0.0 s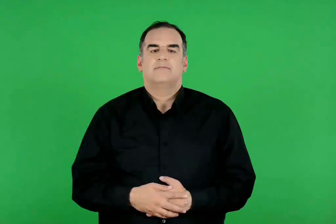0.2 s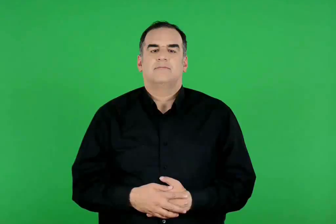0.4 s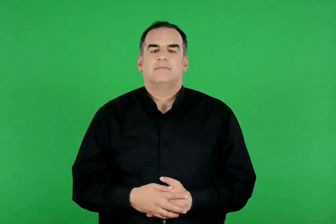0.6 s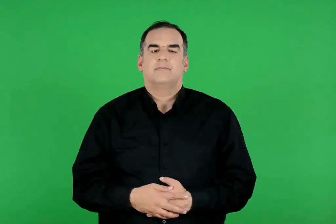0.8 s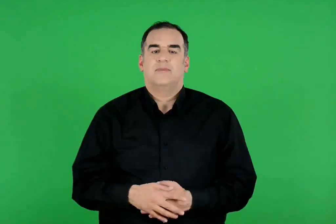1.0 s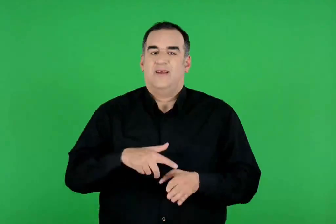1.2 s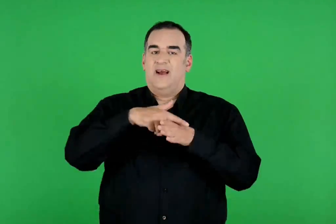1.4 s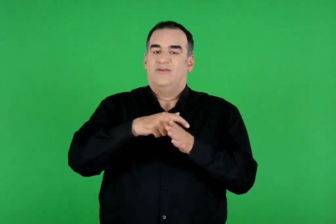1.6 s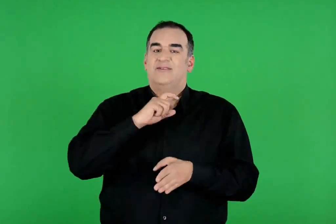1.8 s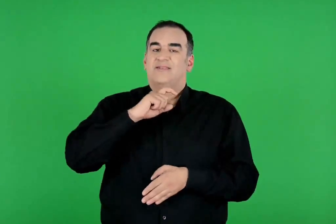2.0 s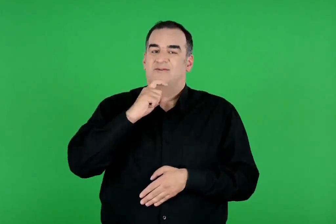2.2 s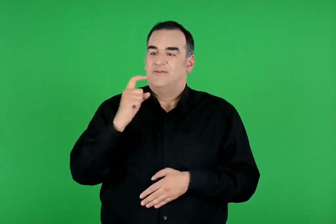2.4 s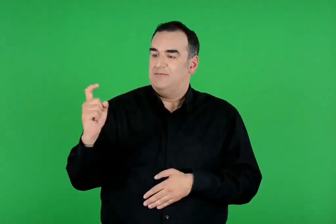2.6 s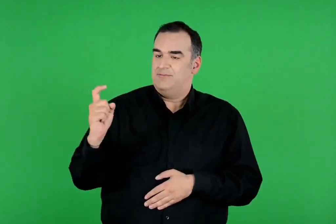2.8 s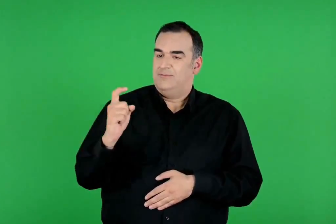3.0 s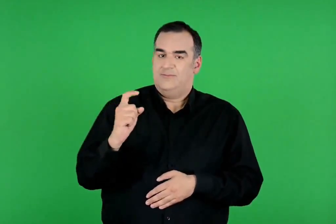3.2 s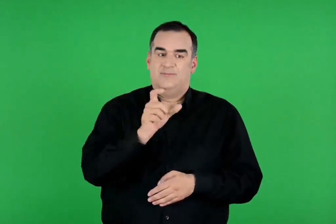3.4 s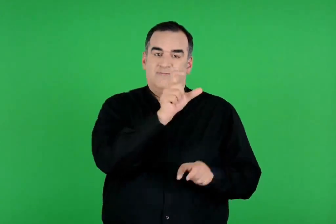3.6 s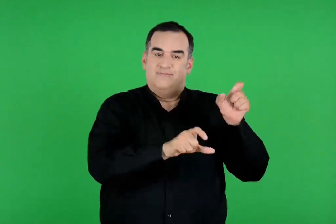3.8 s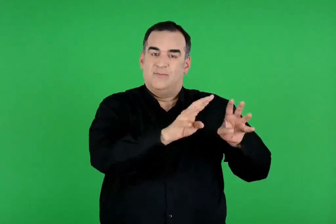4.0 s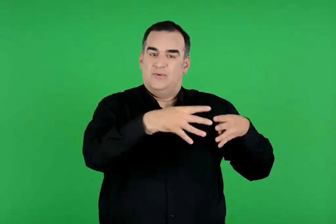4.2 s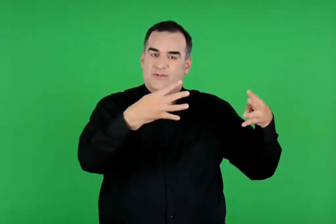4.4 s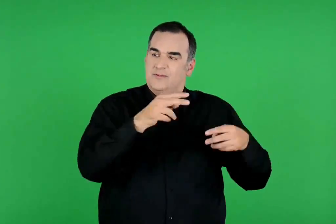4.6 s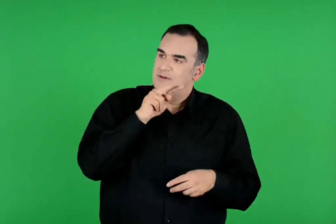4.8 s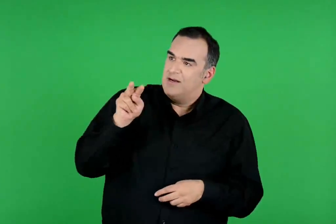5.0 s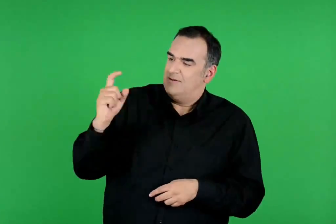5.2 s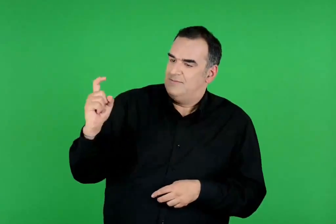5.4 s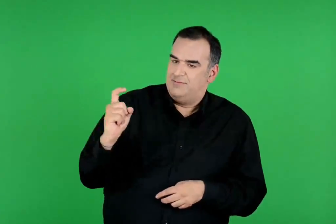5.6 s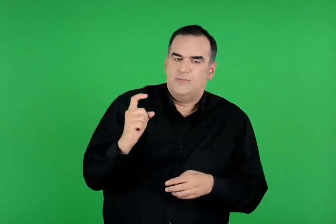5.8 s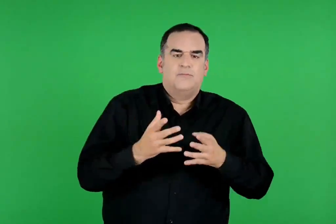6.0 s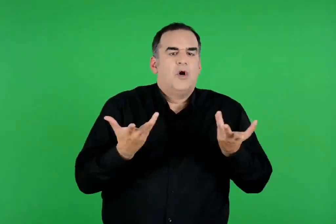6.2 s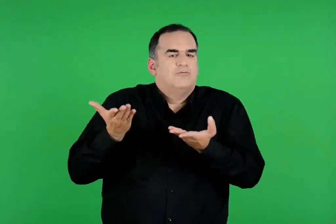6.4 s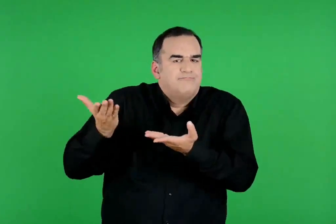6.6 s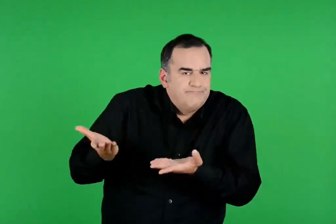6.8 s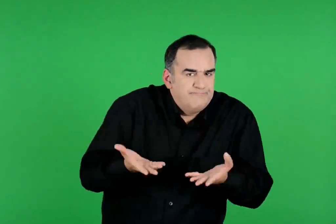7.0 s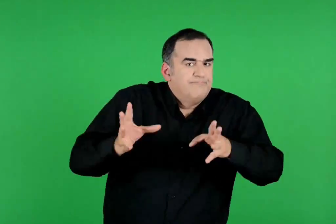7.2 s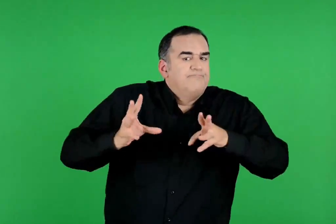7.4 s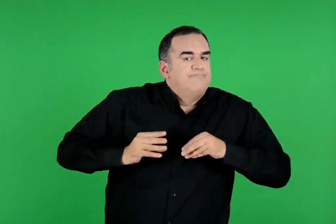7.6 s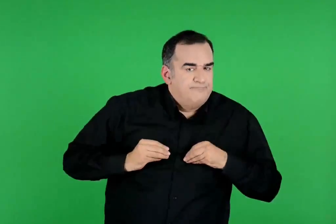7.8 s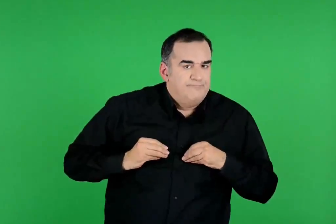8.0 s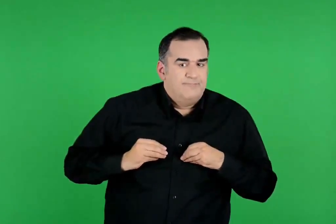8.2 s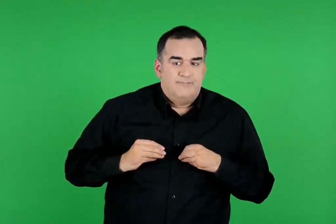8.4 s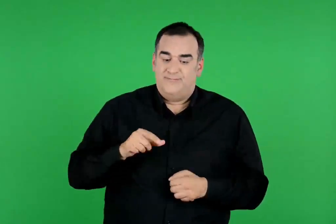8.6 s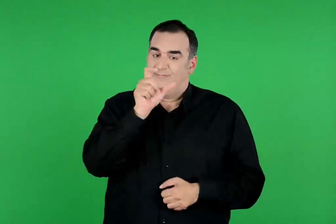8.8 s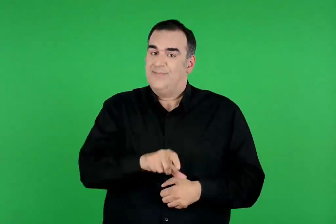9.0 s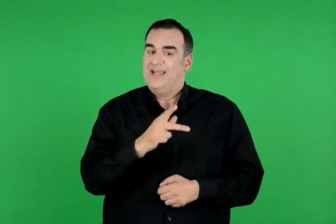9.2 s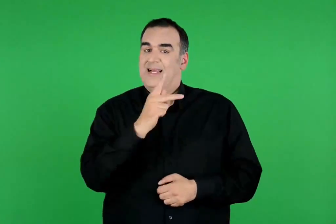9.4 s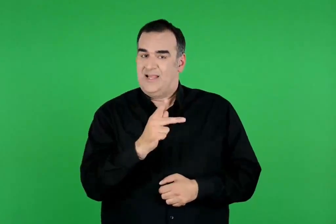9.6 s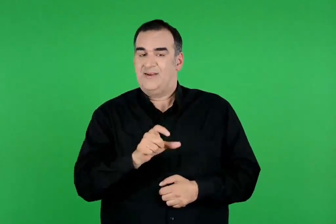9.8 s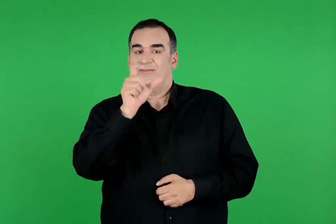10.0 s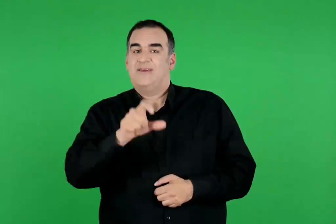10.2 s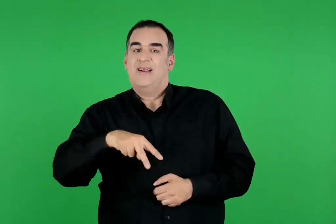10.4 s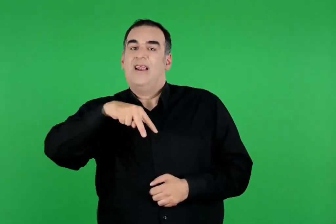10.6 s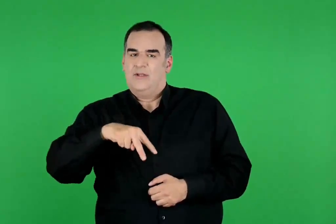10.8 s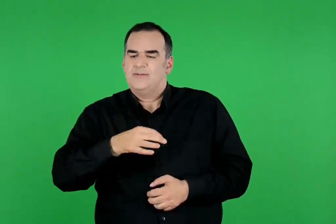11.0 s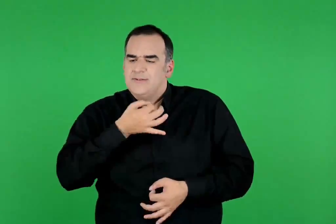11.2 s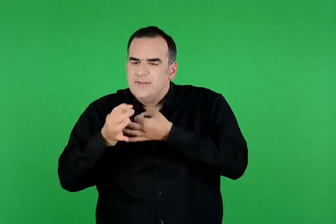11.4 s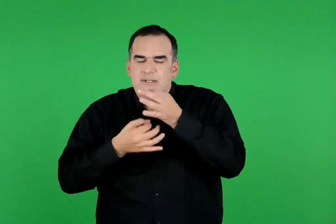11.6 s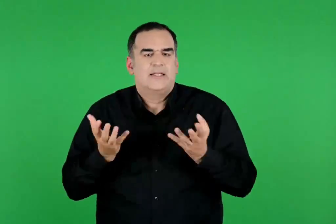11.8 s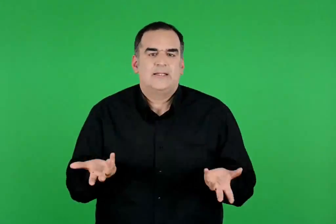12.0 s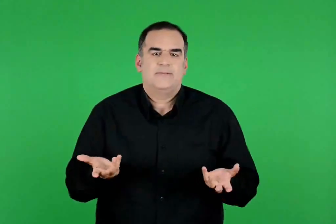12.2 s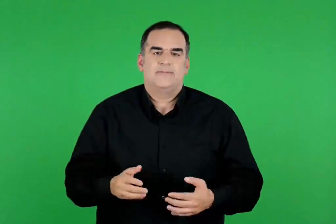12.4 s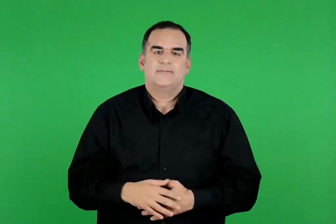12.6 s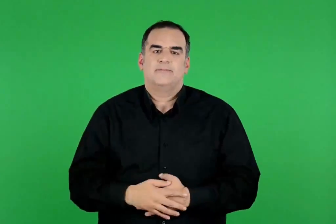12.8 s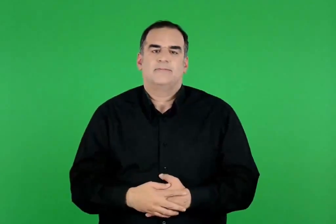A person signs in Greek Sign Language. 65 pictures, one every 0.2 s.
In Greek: πώς υποδέχτηκαν οι τρώες το ξύλινο άλογο ; τι είπαν η κασσάνδρα και ο λαοκόωντας ;
